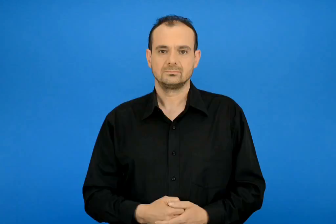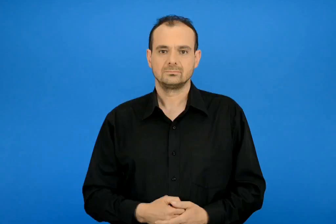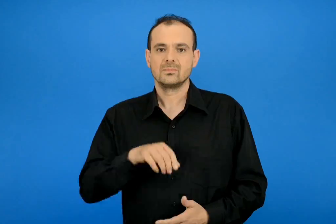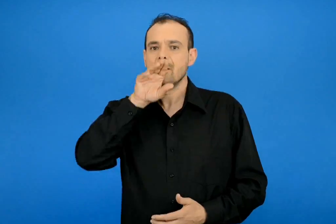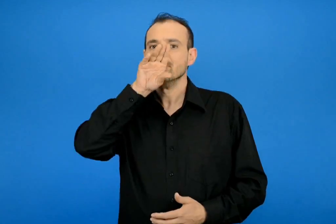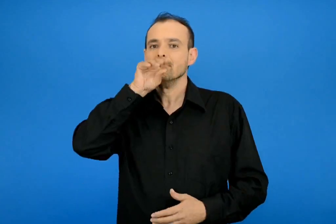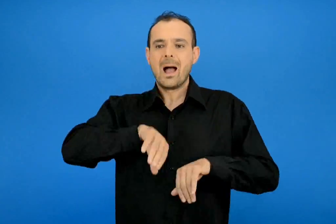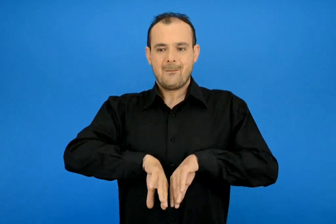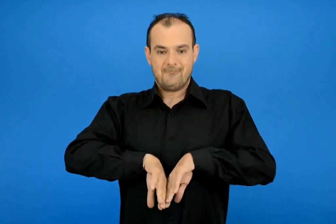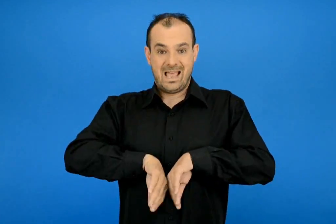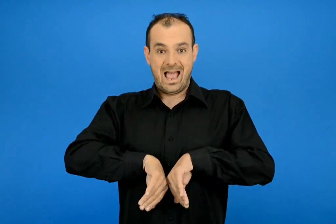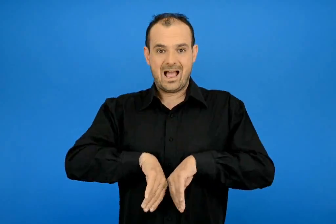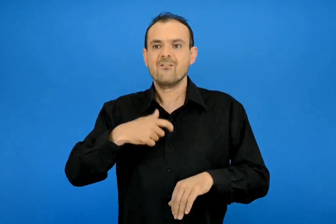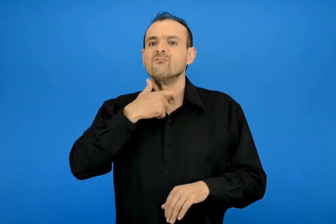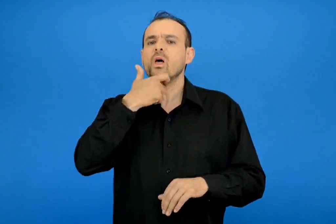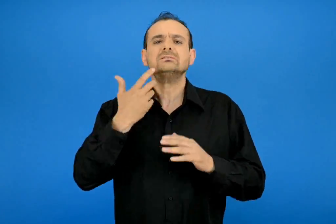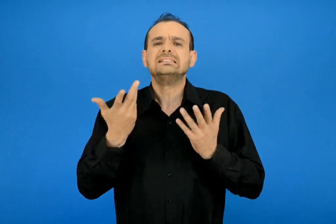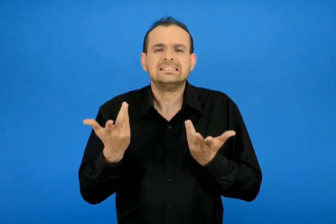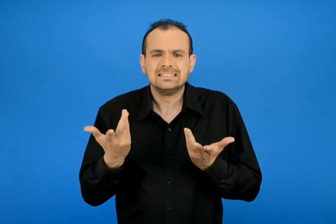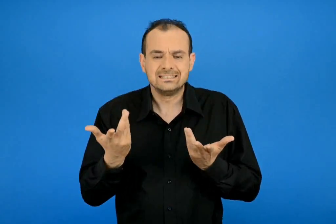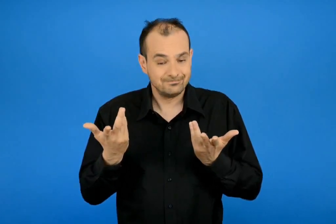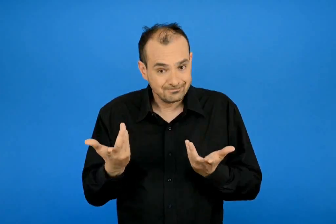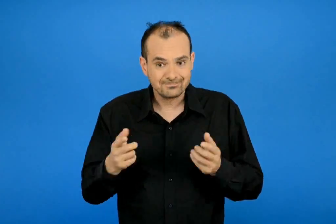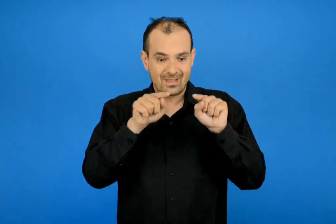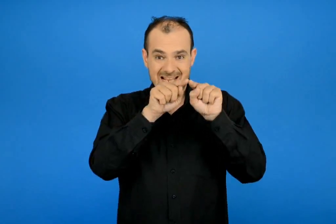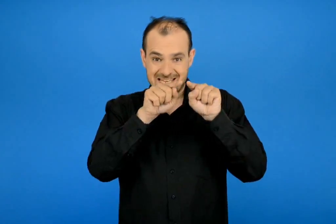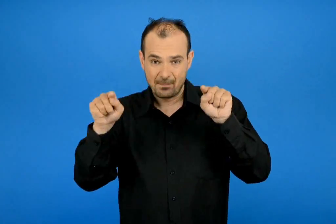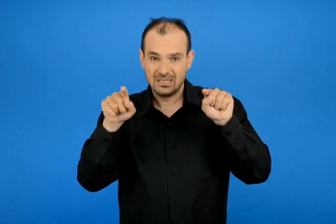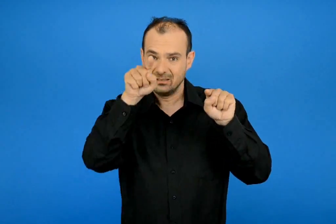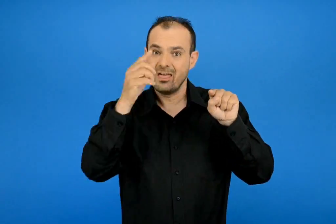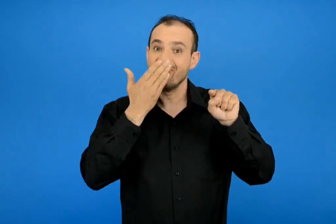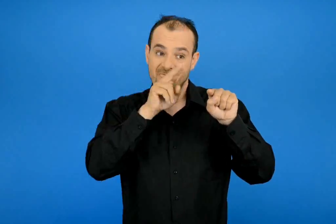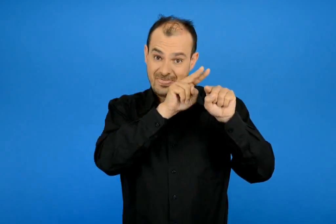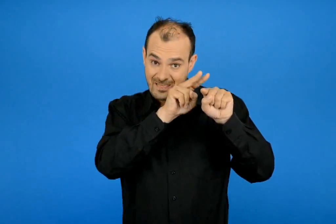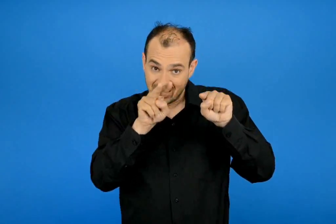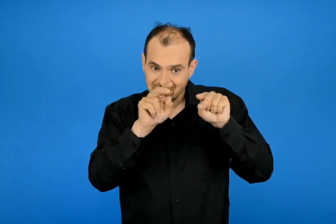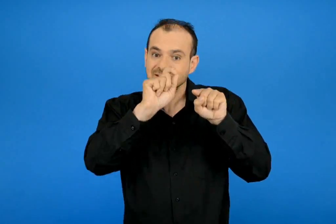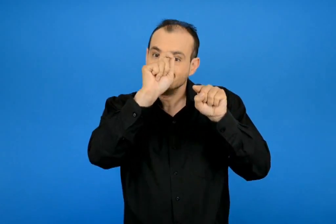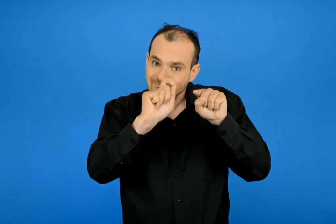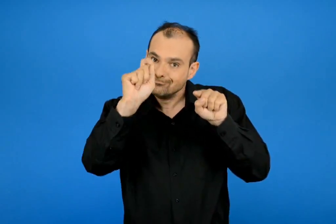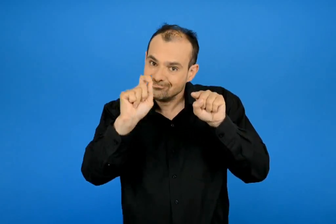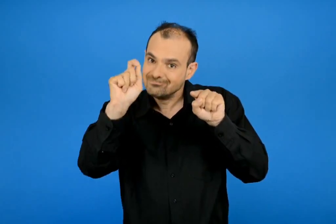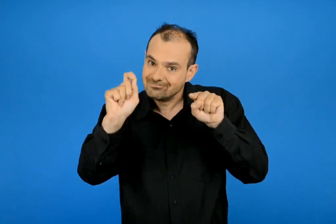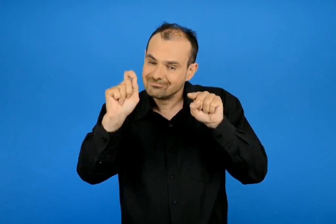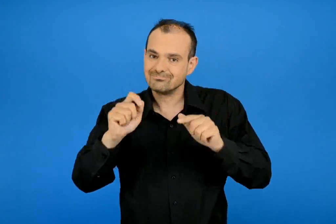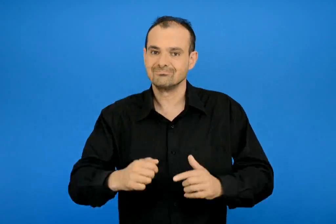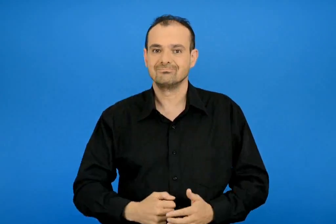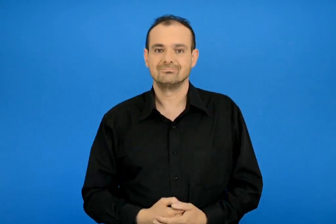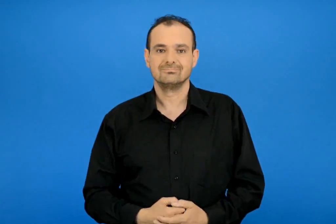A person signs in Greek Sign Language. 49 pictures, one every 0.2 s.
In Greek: διάβασε και γράψε στη γραμμή τι φωνάζει η παπιά
